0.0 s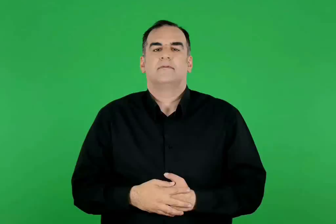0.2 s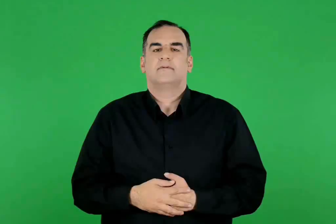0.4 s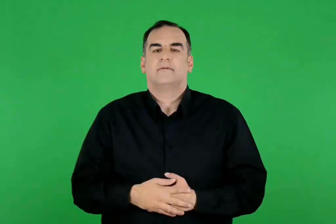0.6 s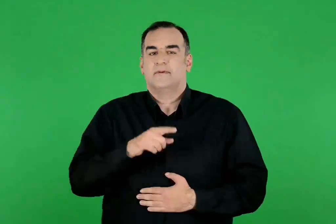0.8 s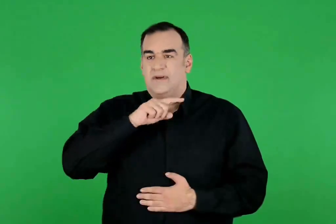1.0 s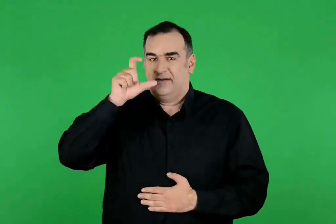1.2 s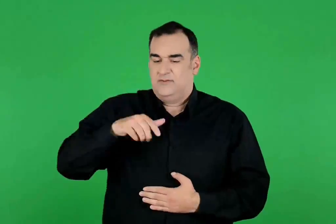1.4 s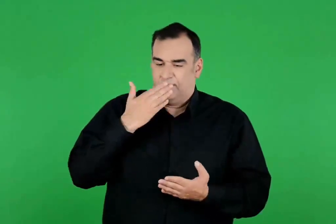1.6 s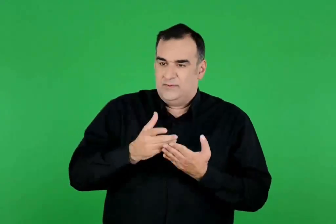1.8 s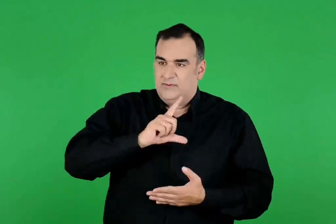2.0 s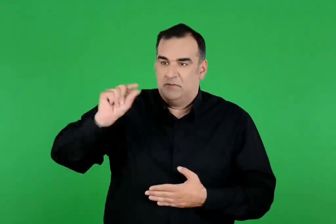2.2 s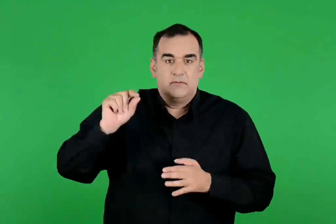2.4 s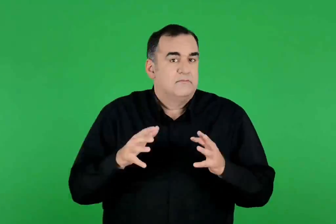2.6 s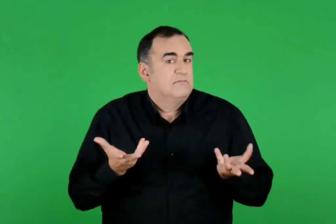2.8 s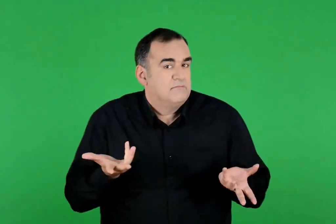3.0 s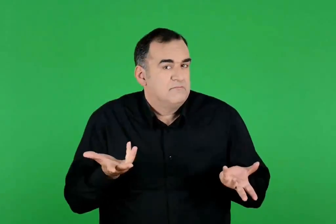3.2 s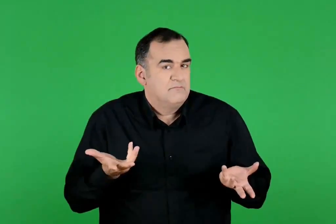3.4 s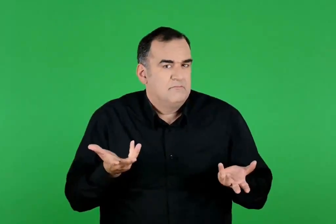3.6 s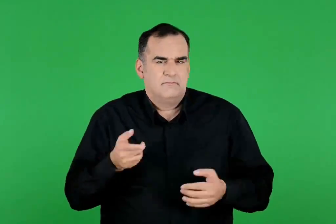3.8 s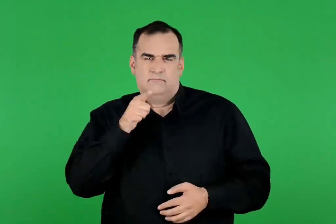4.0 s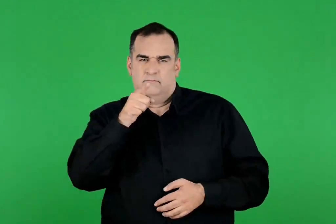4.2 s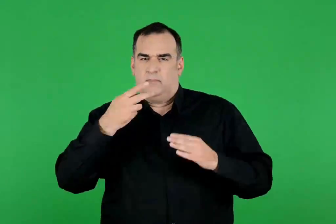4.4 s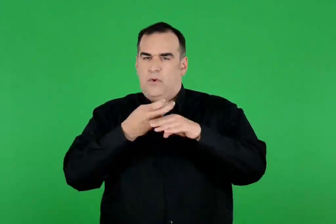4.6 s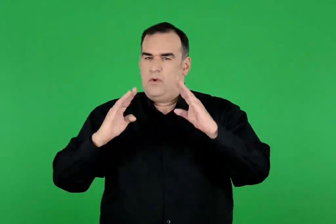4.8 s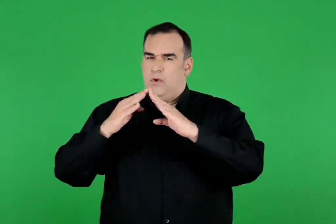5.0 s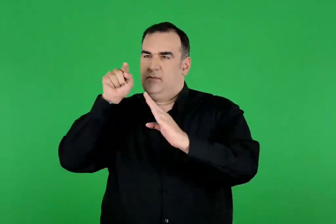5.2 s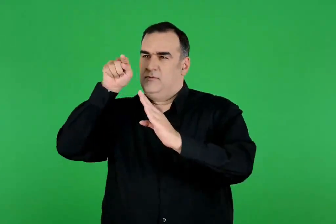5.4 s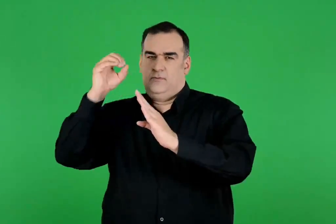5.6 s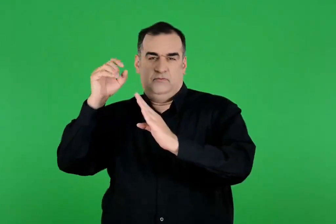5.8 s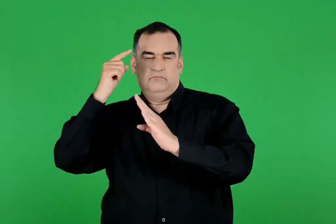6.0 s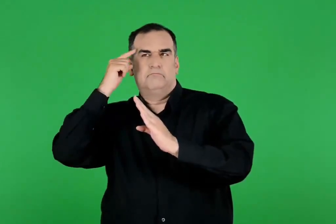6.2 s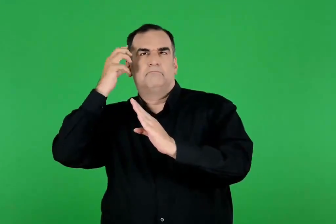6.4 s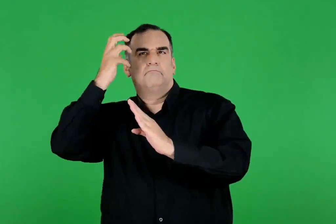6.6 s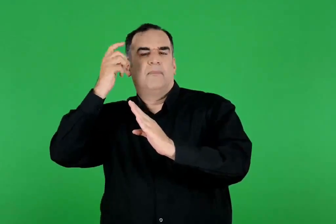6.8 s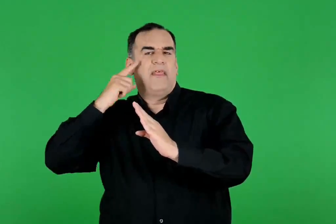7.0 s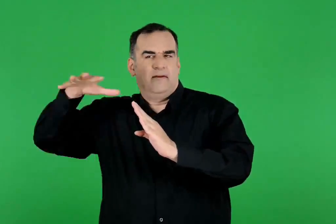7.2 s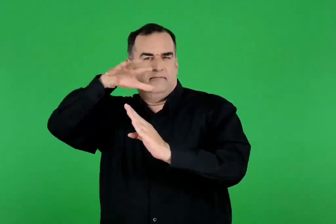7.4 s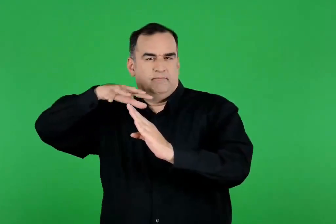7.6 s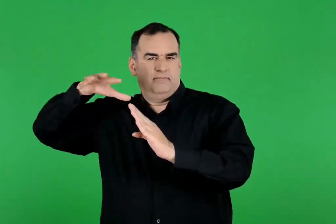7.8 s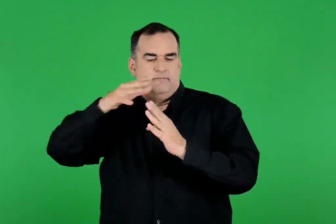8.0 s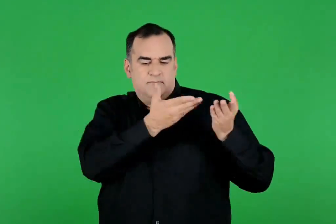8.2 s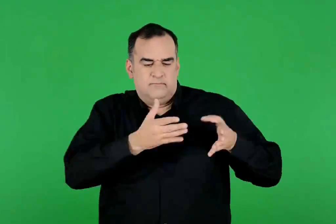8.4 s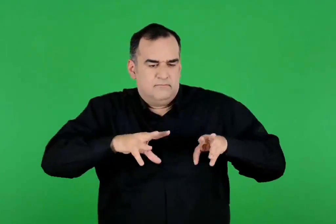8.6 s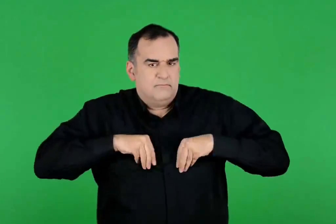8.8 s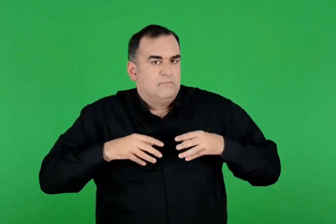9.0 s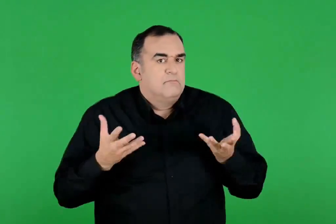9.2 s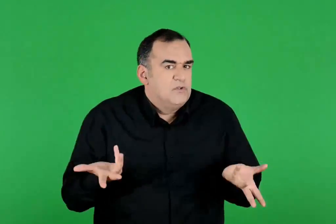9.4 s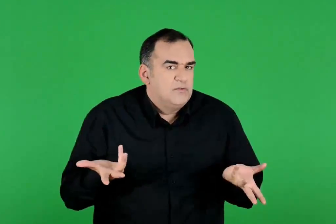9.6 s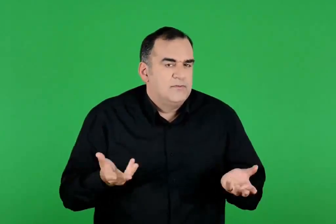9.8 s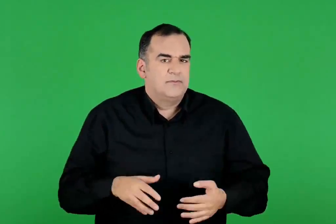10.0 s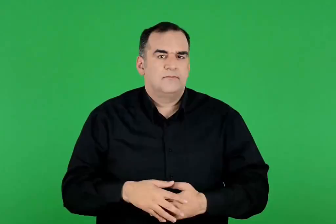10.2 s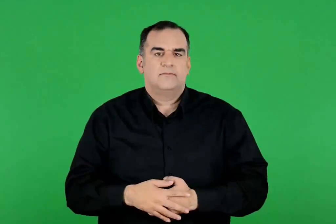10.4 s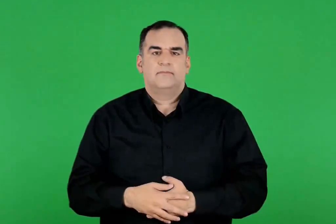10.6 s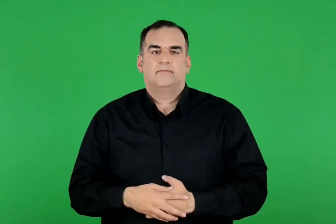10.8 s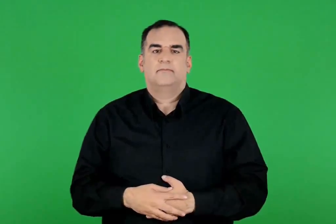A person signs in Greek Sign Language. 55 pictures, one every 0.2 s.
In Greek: ποιο ήταν το τέλος του ηρακλή ; πώς φαντάζεσαι ότι τον υποδέχτηκαν οι θεοί στον όλυμπο ;
